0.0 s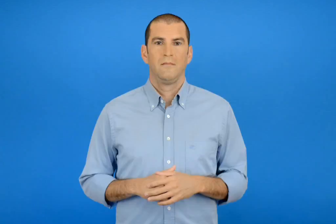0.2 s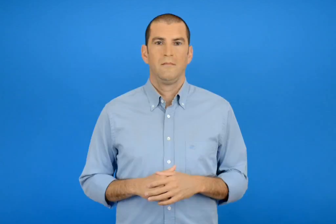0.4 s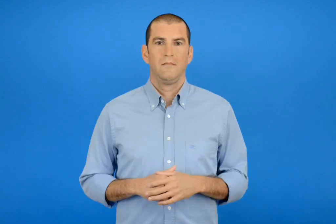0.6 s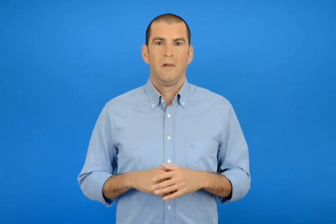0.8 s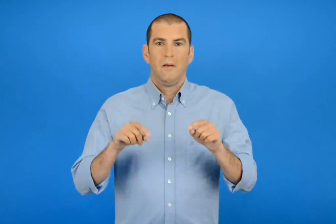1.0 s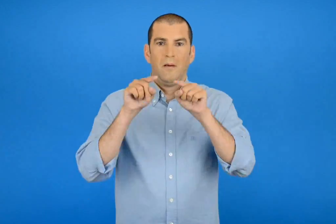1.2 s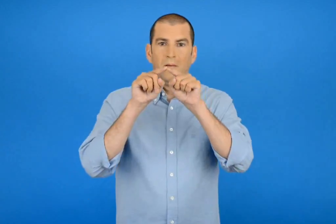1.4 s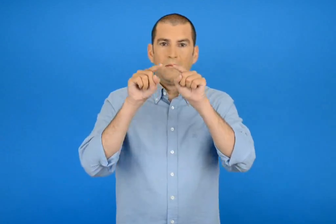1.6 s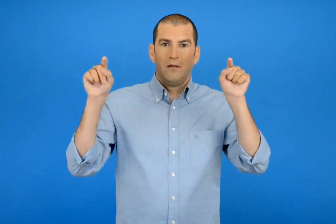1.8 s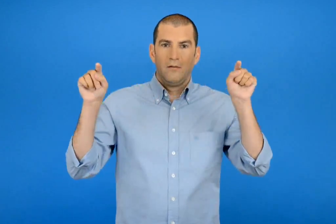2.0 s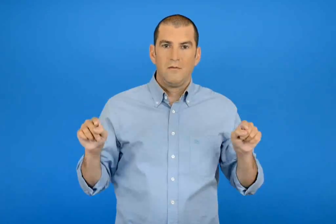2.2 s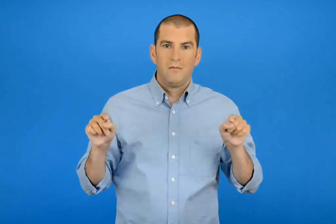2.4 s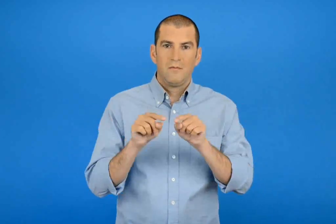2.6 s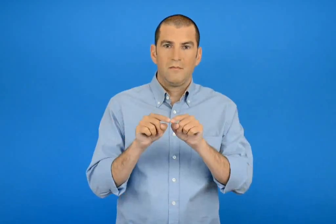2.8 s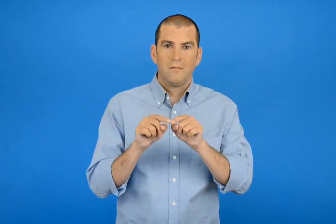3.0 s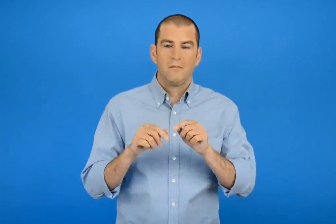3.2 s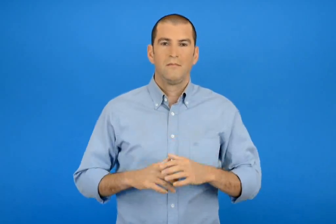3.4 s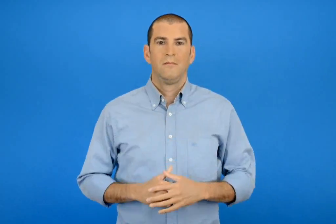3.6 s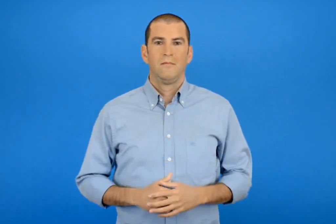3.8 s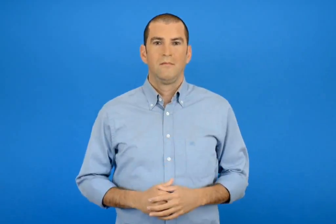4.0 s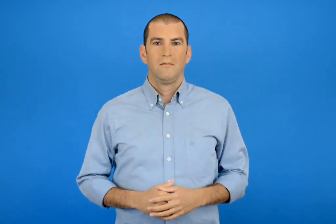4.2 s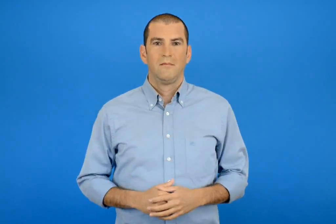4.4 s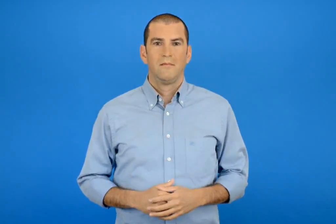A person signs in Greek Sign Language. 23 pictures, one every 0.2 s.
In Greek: παραλληλόγραμμο
